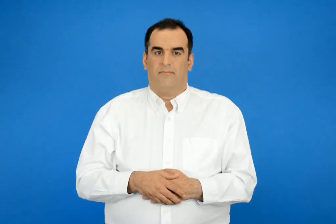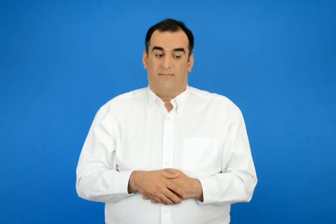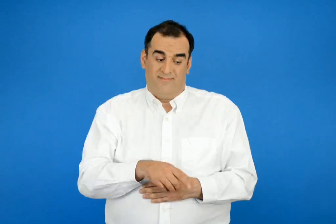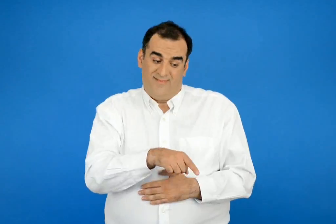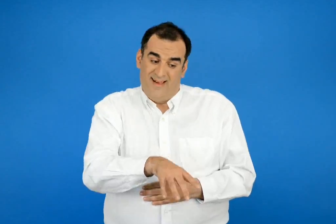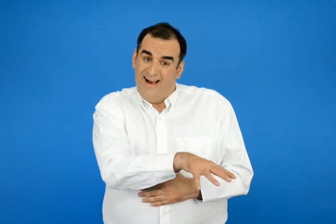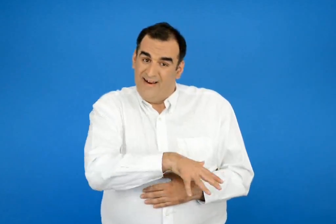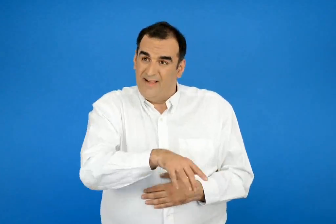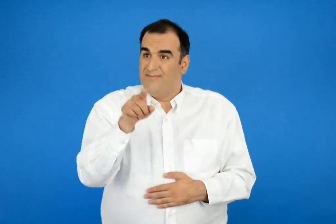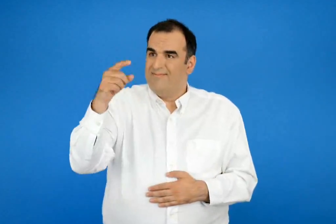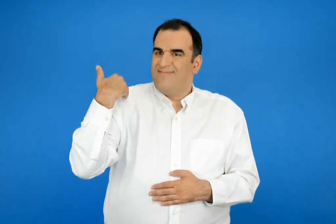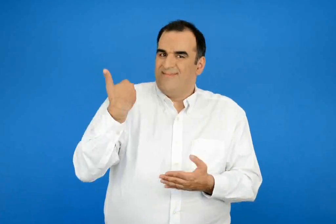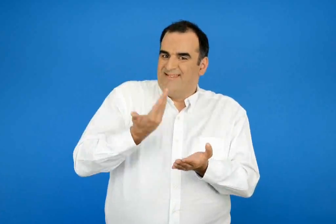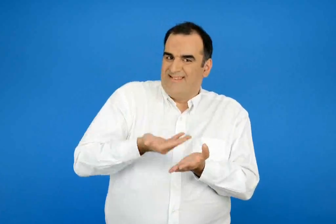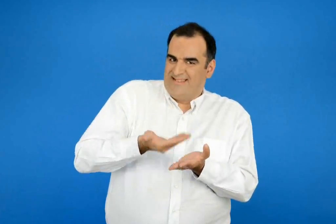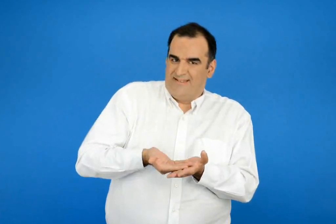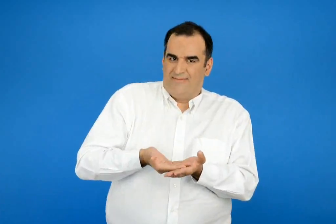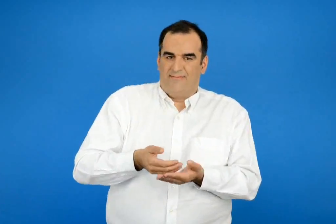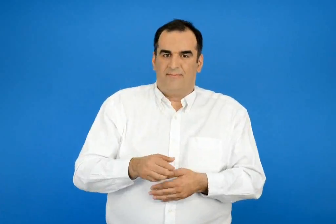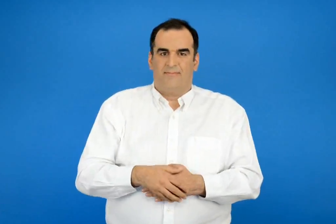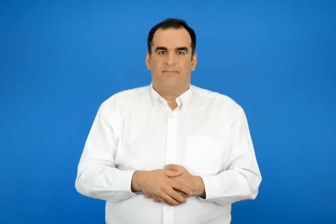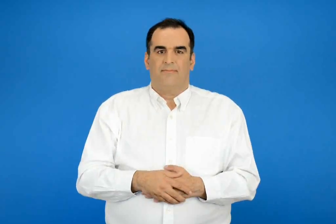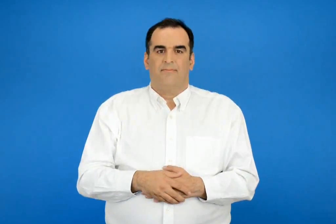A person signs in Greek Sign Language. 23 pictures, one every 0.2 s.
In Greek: αυτά που μου ζητάς
